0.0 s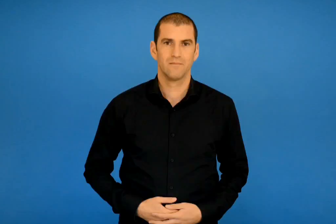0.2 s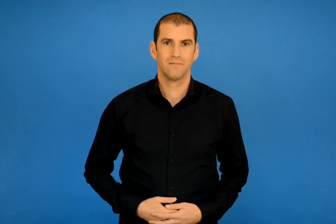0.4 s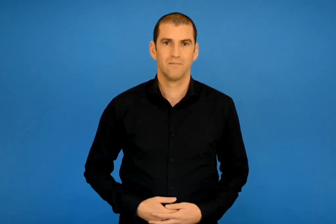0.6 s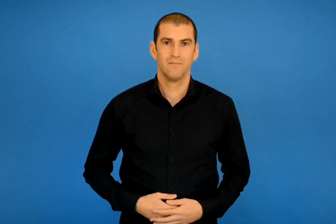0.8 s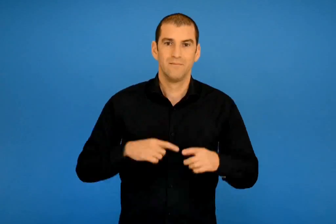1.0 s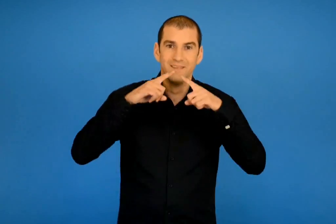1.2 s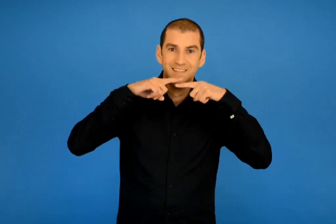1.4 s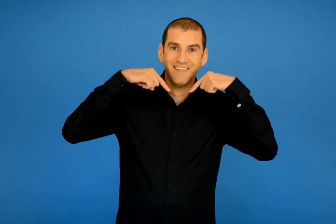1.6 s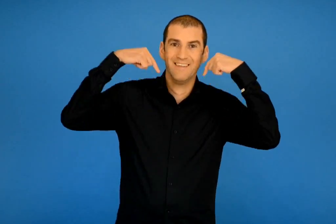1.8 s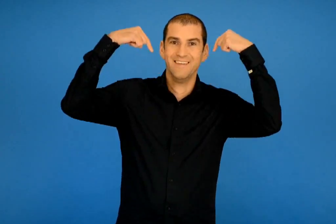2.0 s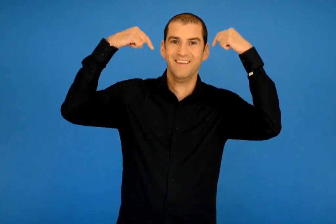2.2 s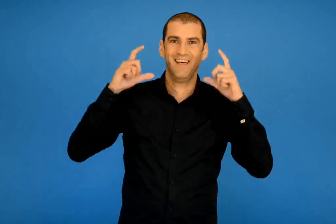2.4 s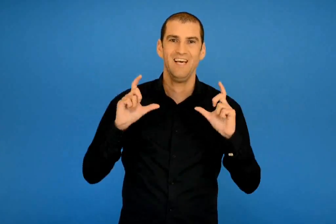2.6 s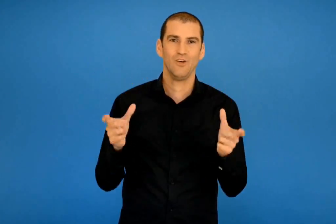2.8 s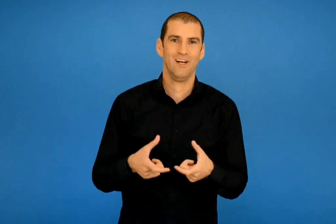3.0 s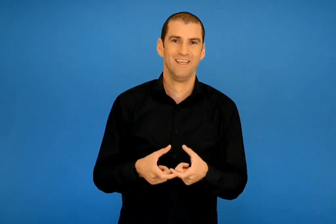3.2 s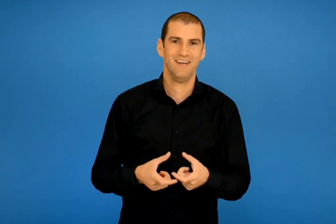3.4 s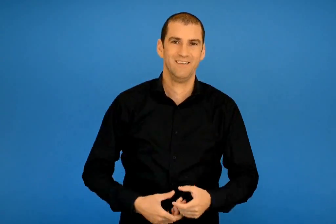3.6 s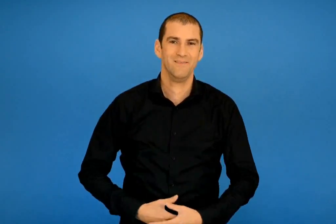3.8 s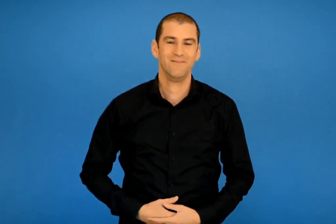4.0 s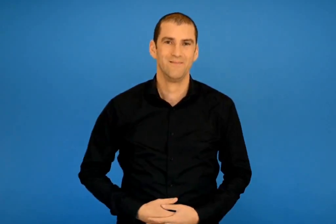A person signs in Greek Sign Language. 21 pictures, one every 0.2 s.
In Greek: η γελαστή οικογένεια
